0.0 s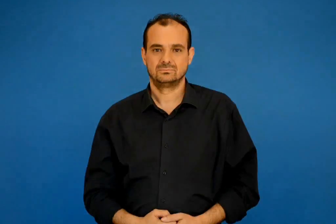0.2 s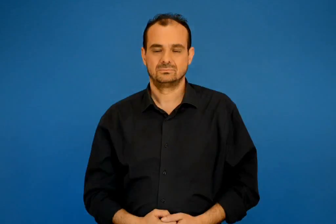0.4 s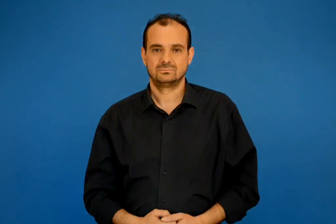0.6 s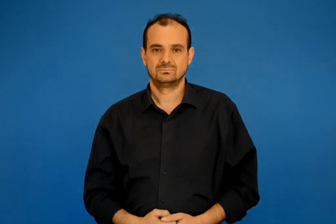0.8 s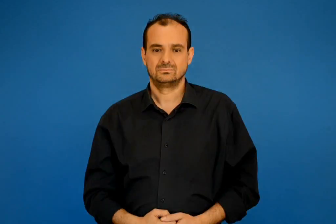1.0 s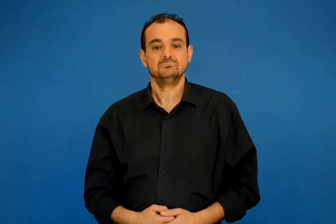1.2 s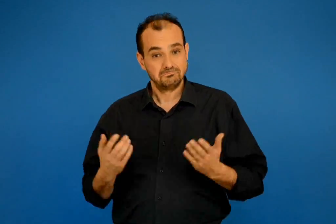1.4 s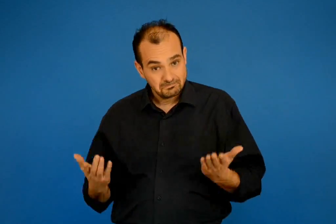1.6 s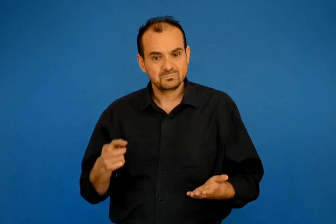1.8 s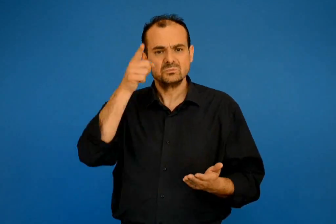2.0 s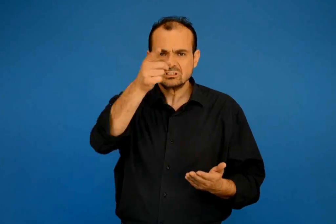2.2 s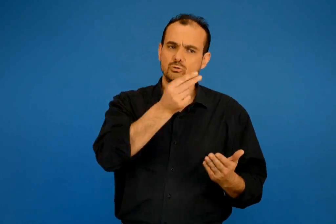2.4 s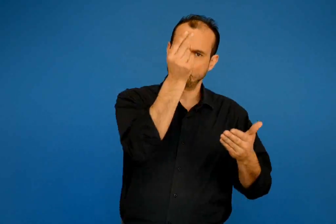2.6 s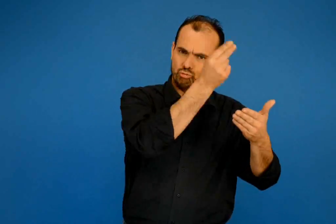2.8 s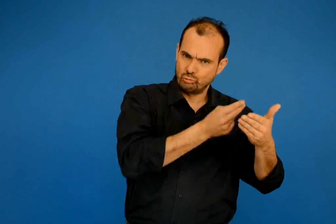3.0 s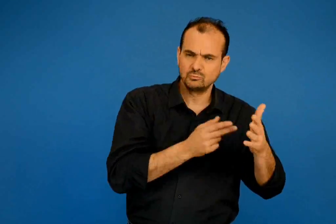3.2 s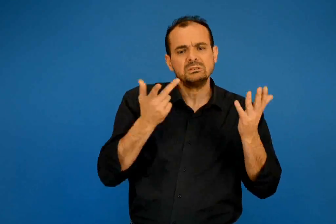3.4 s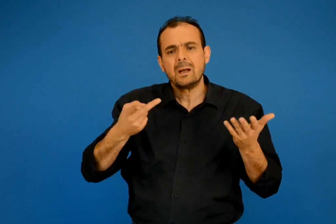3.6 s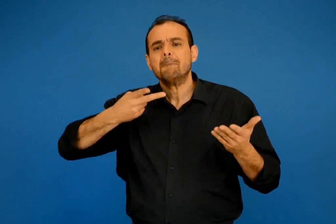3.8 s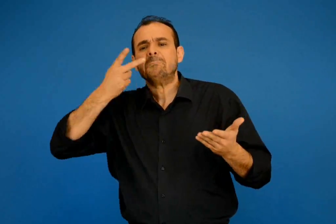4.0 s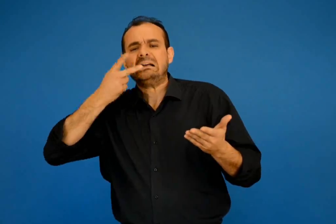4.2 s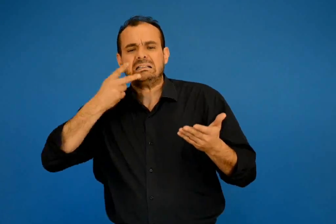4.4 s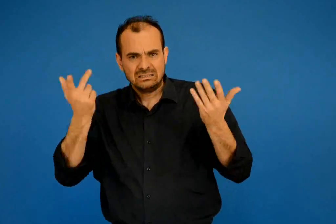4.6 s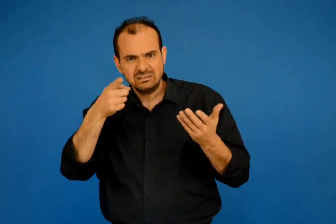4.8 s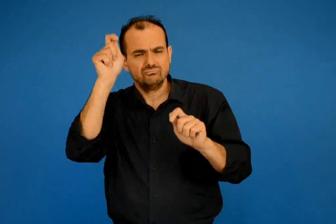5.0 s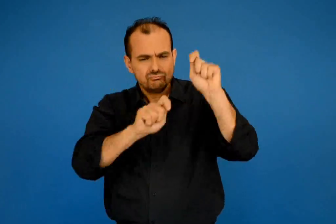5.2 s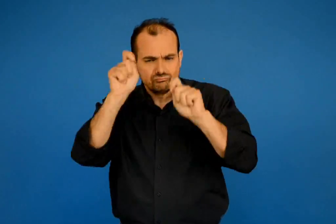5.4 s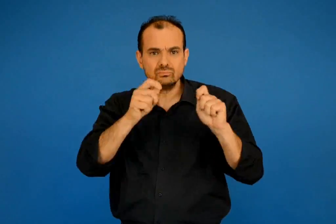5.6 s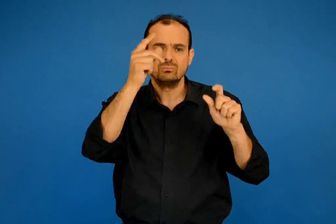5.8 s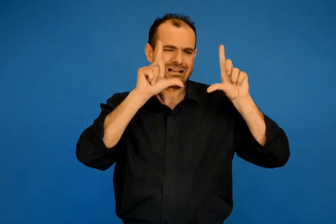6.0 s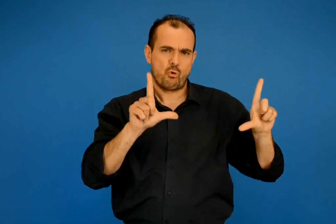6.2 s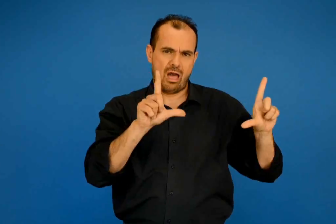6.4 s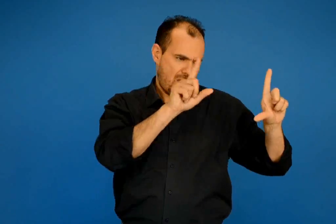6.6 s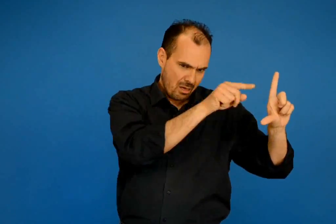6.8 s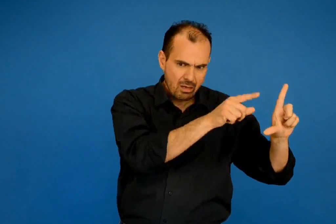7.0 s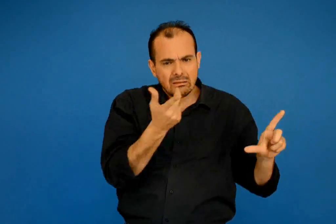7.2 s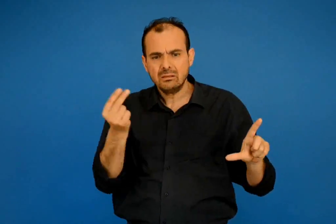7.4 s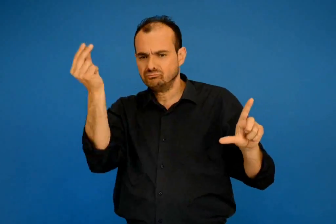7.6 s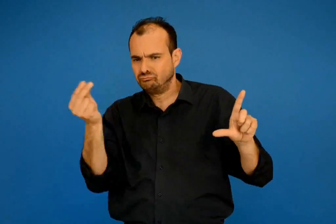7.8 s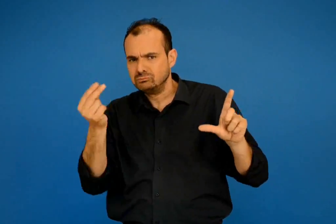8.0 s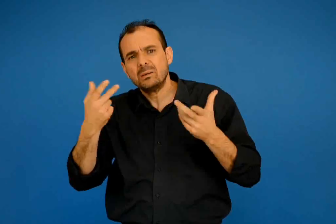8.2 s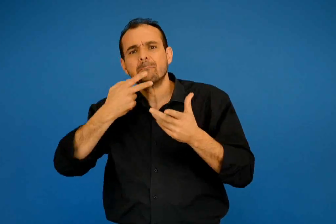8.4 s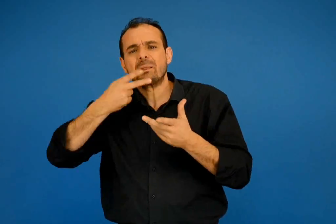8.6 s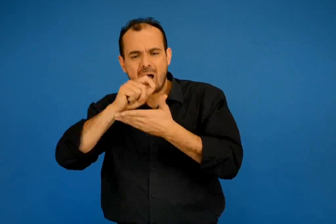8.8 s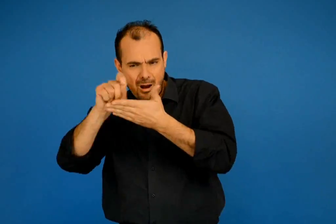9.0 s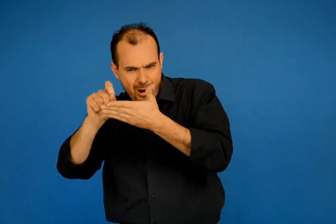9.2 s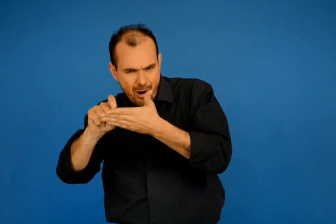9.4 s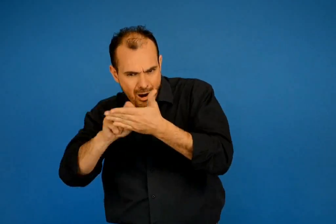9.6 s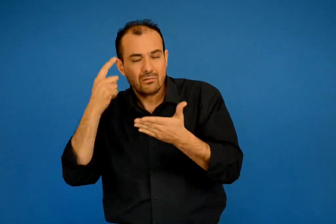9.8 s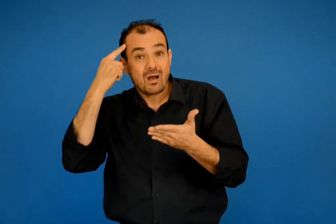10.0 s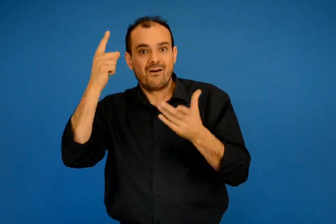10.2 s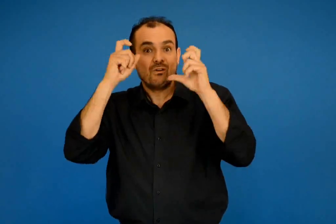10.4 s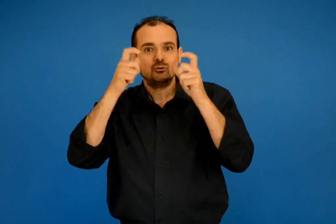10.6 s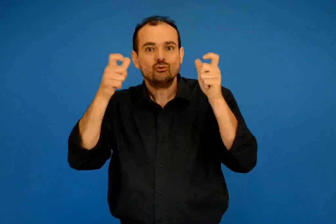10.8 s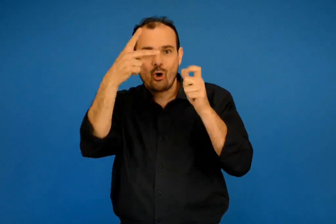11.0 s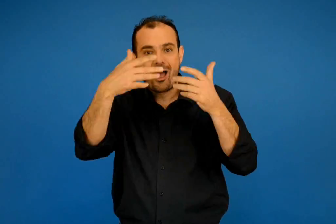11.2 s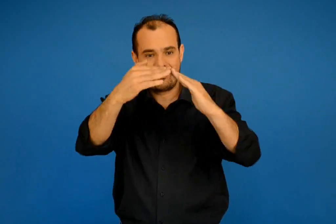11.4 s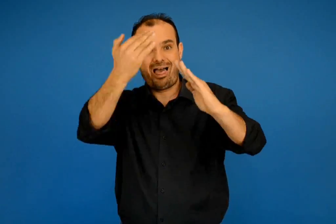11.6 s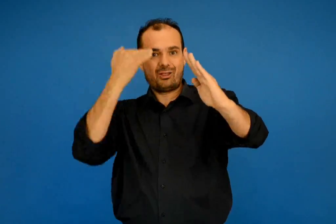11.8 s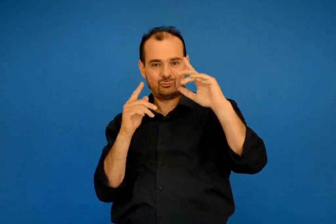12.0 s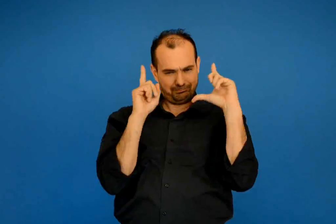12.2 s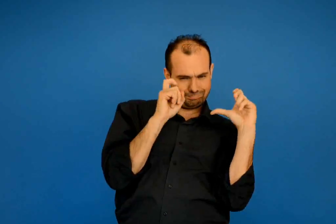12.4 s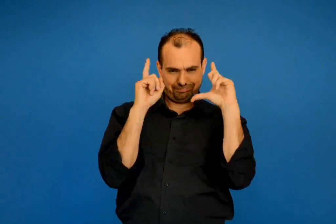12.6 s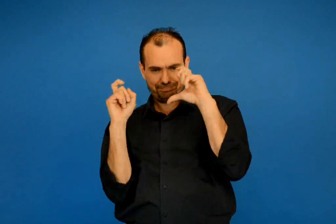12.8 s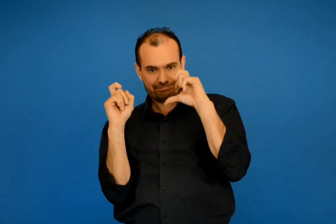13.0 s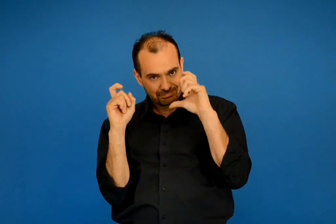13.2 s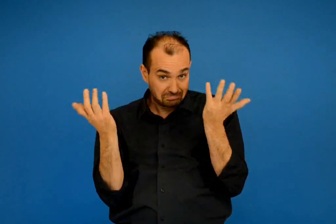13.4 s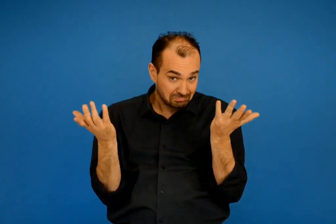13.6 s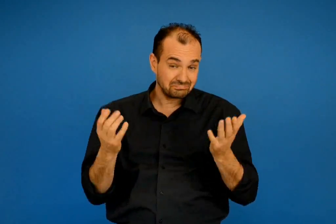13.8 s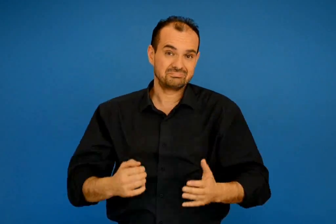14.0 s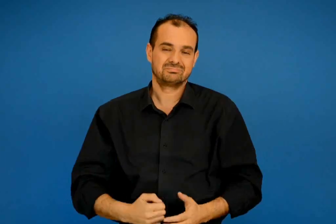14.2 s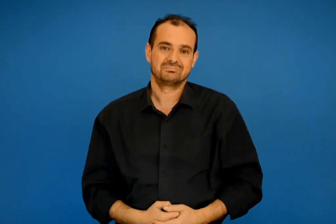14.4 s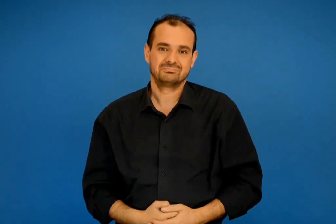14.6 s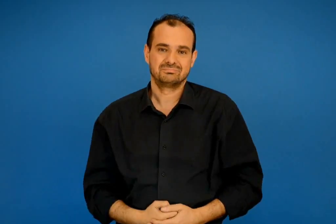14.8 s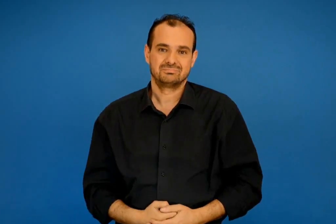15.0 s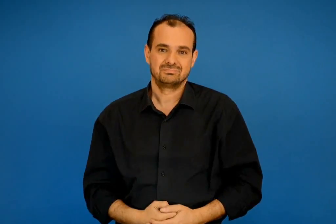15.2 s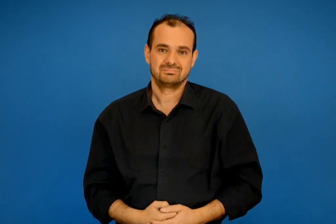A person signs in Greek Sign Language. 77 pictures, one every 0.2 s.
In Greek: μπορείς και συ να γίνεις ζωγράφος η ποιητής και να φτιάξεις μια εικόνα η ένα ποίημα για το σχολείο σου γίνε φωτογράφος και φωτογράφισε κάτι από το σχολείο σου
